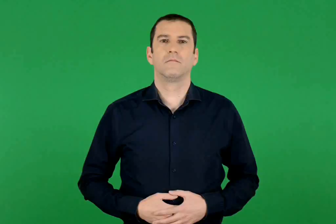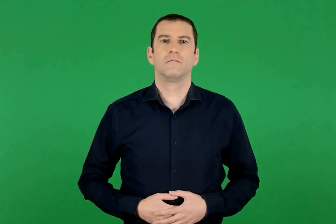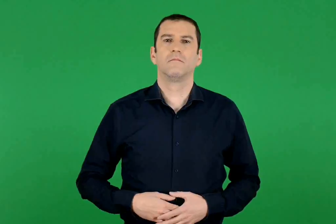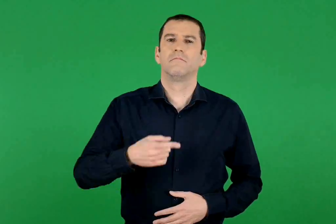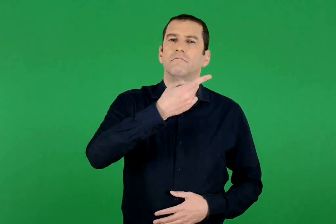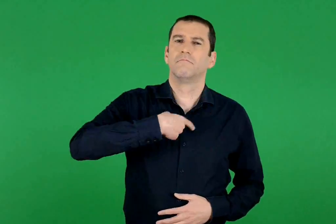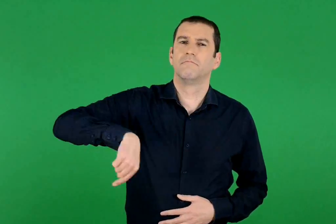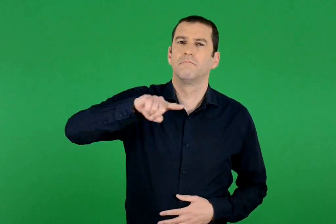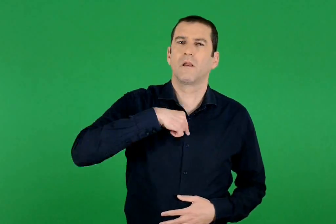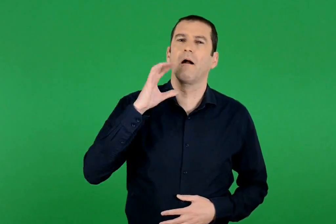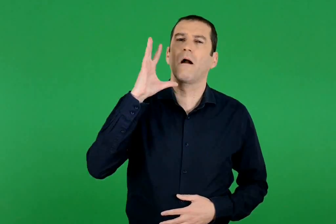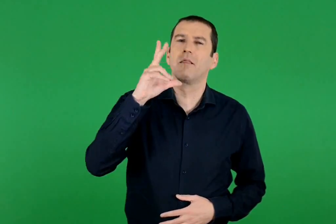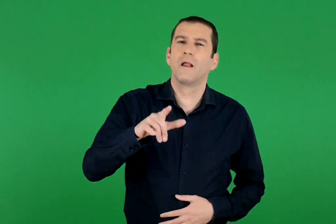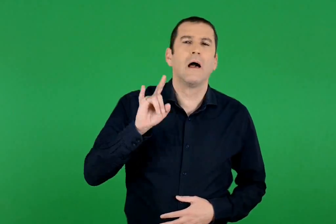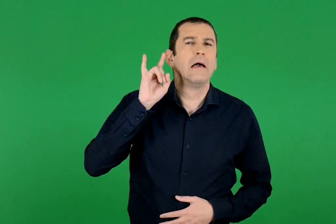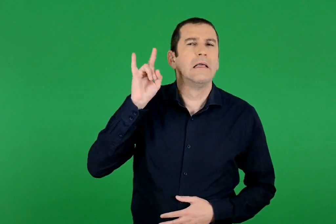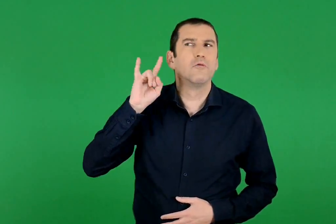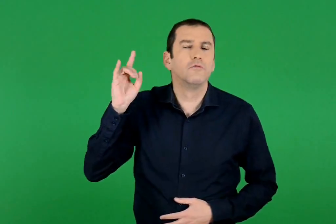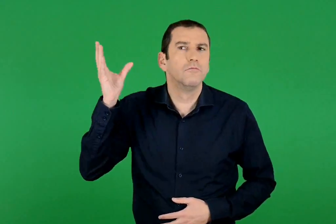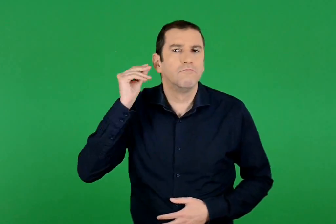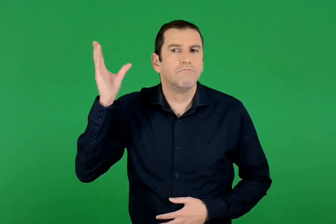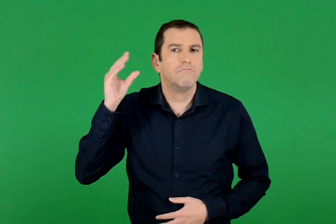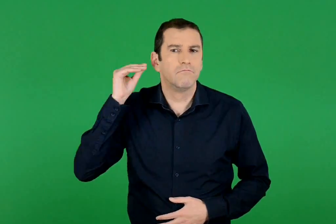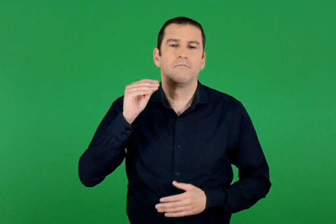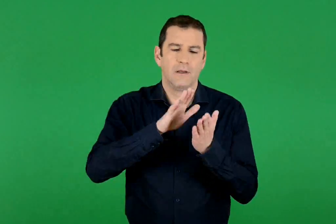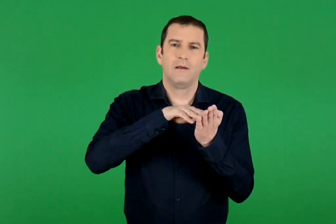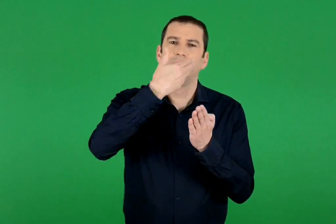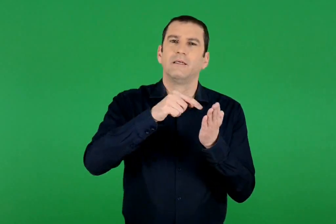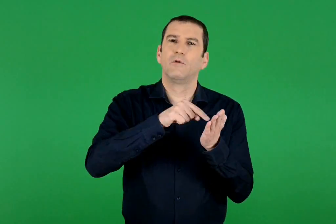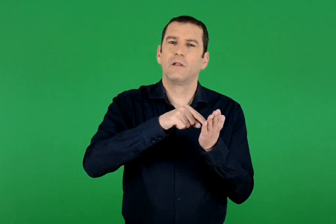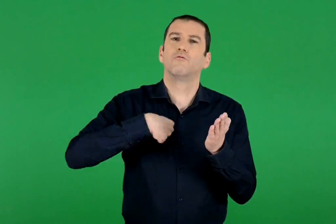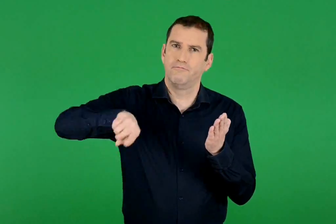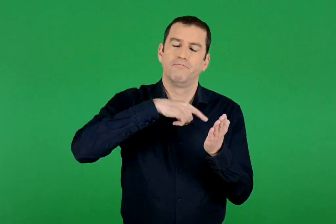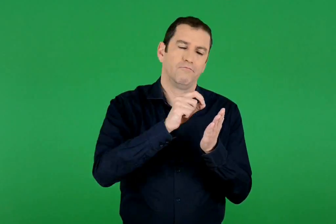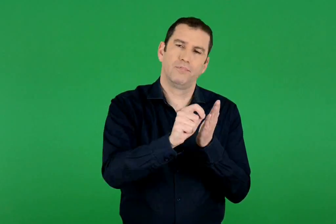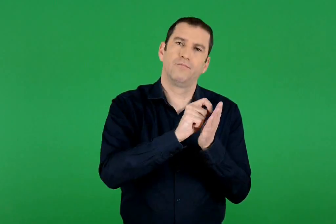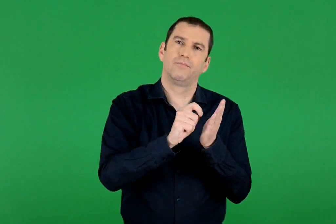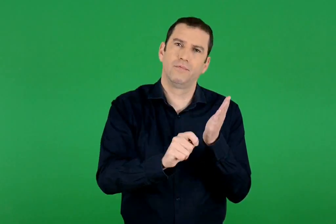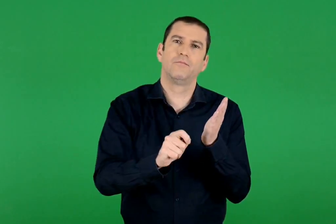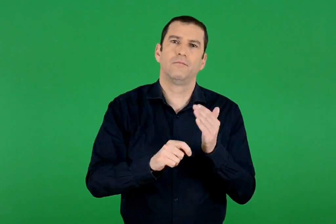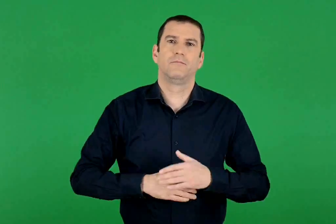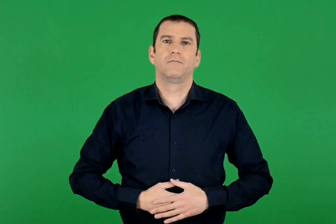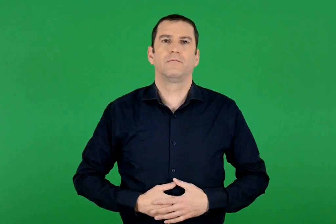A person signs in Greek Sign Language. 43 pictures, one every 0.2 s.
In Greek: γράφουμε στο σημειωματάριό μας τους ήχους που ακούμε καθημερινά
